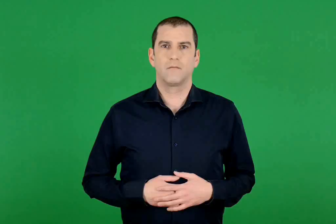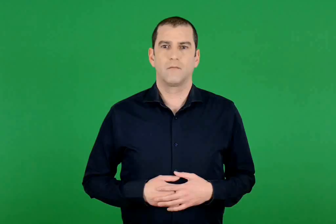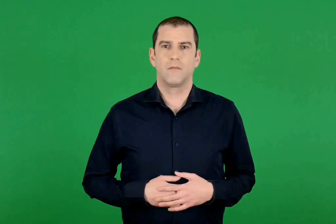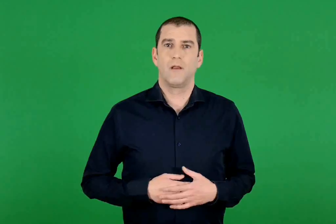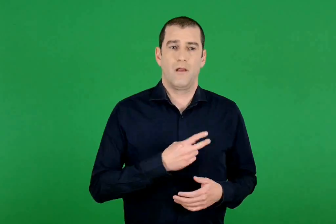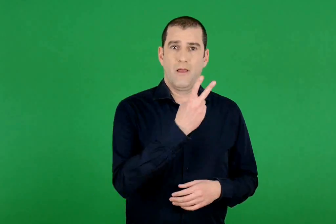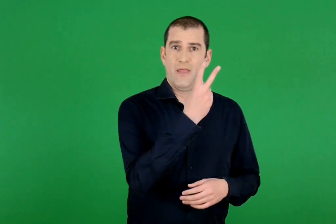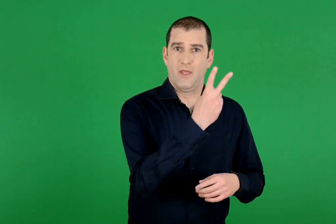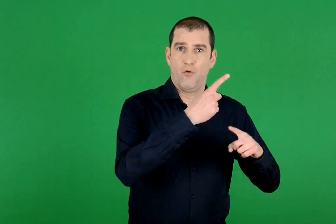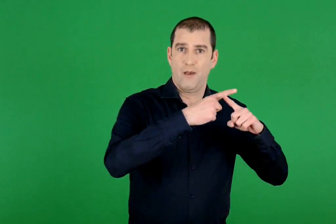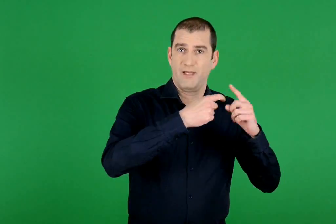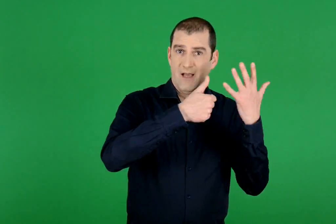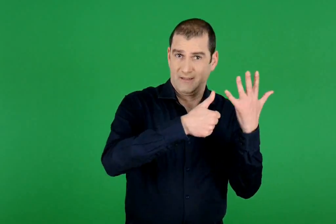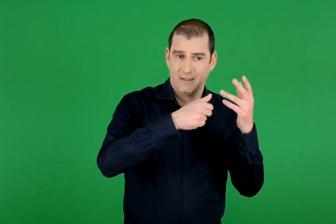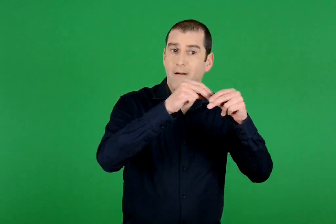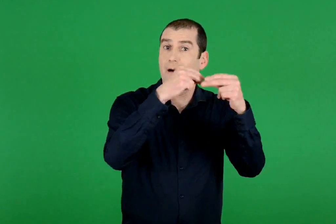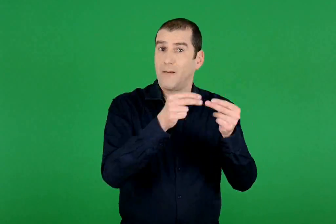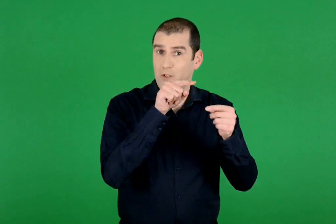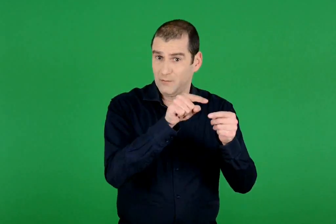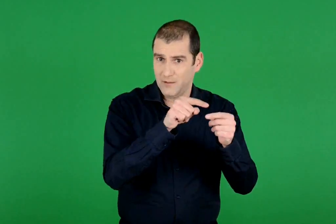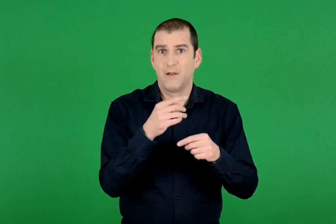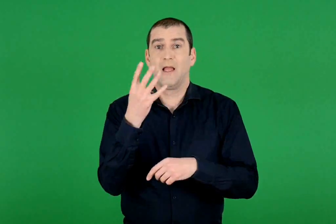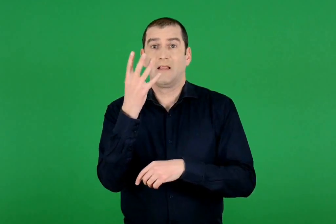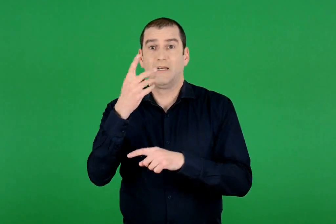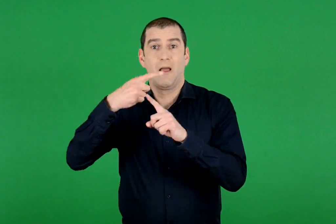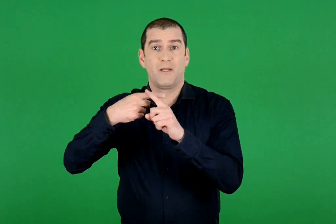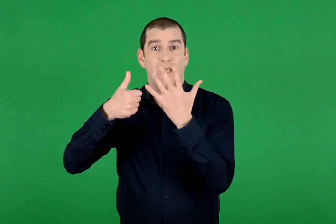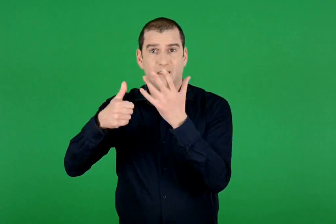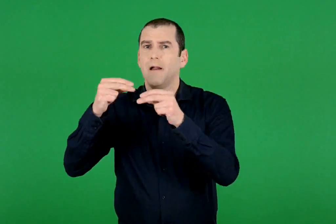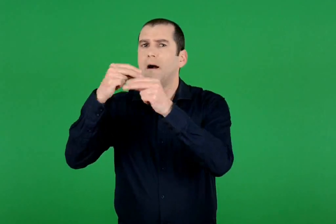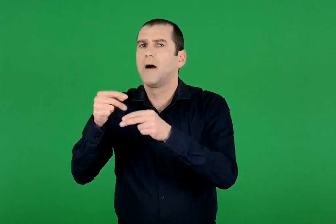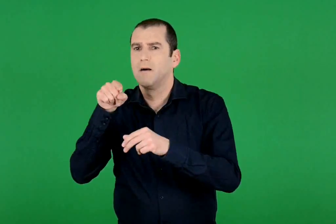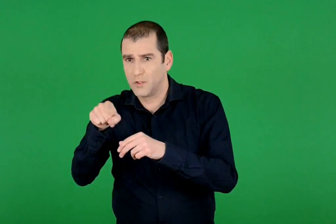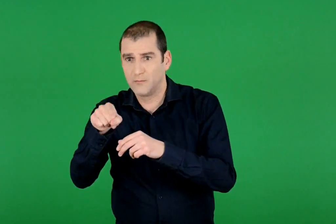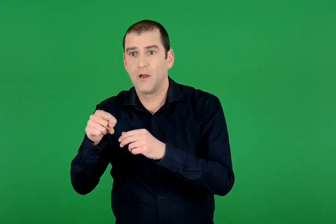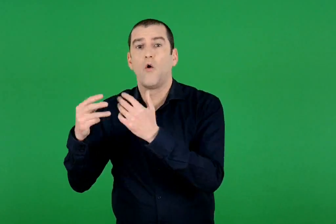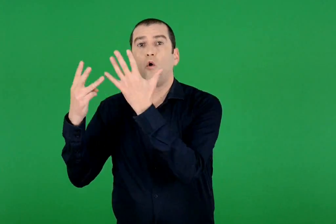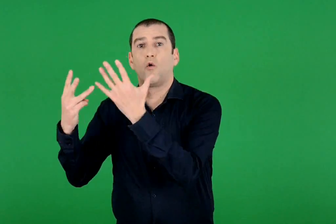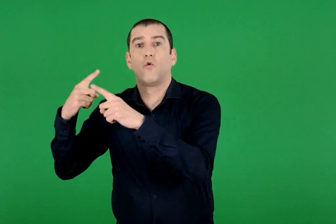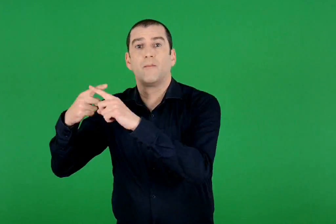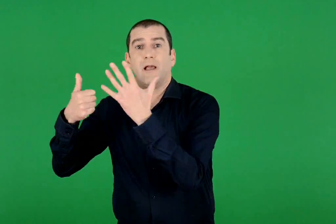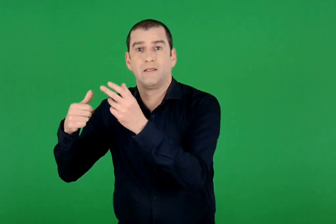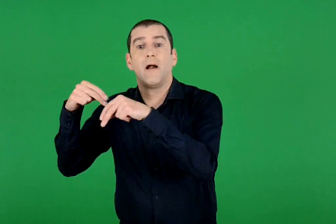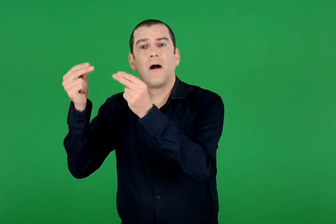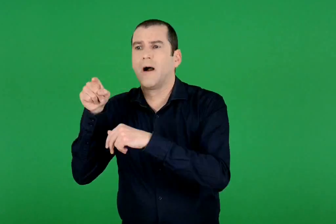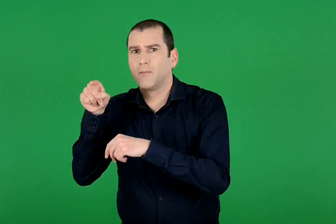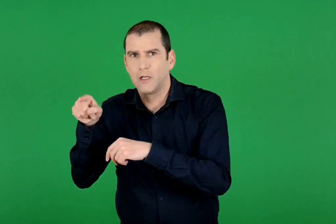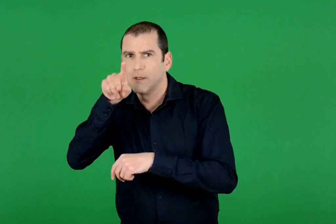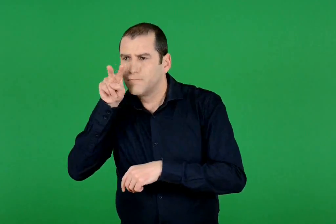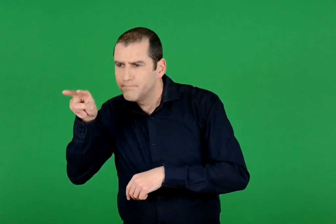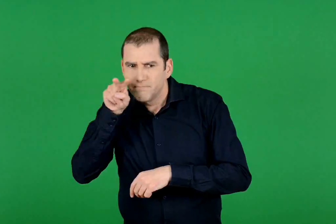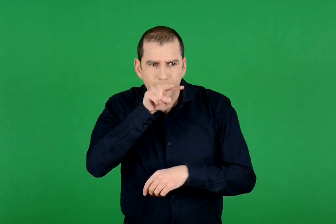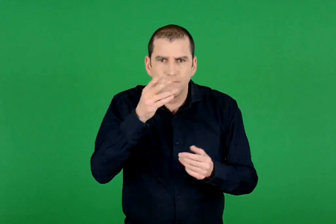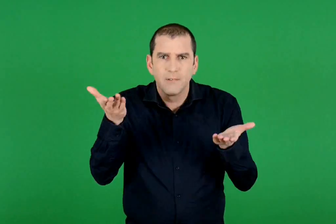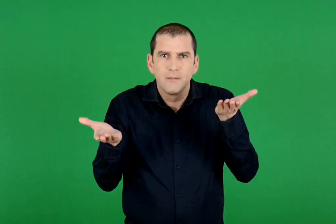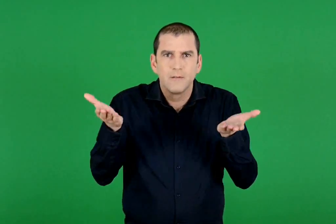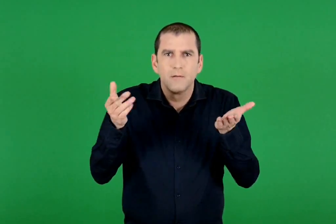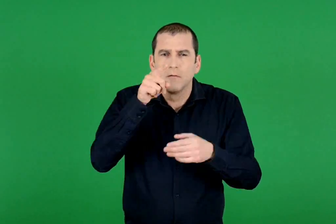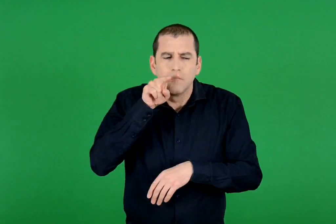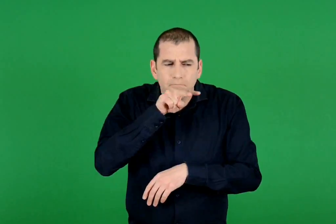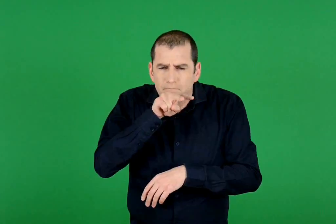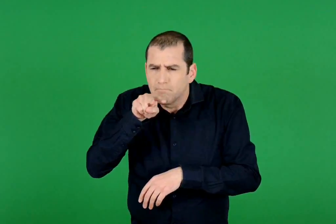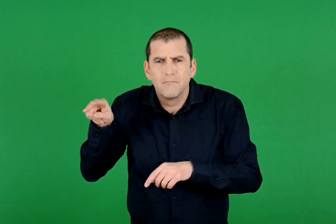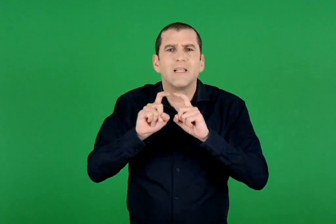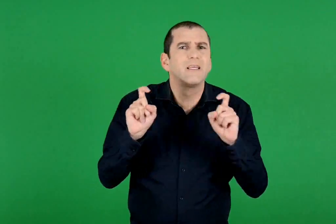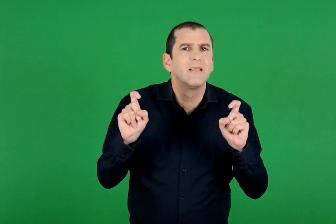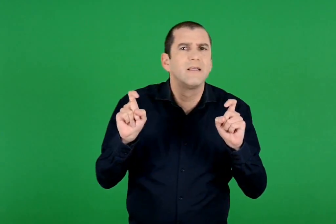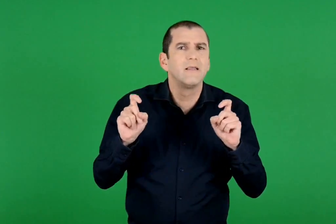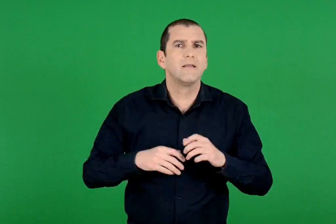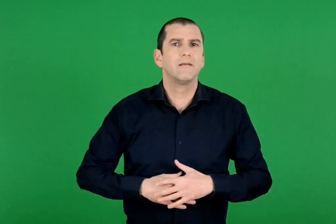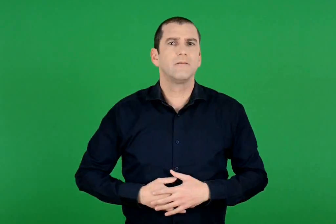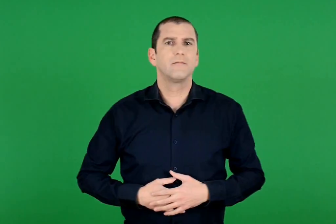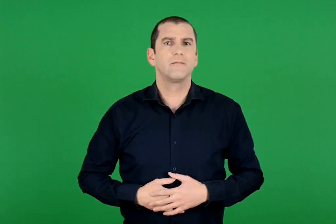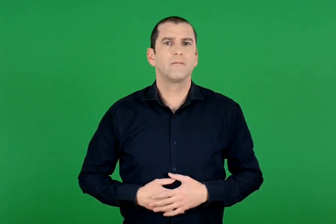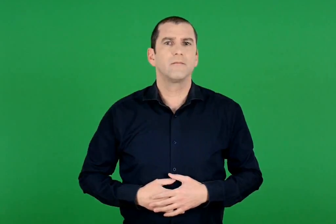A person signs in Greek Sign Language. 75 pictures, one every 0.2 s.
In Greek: σύγκρινε τα γινόμενα 2 x 6 , 4 x 6 και 8 x 6. τι παρατηρείς ;
